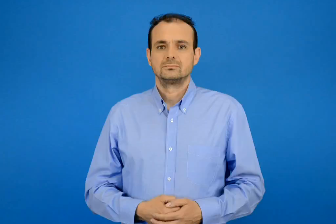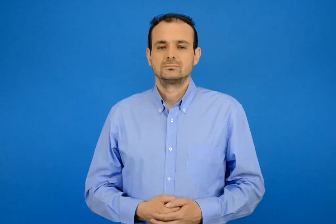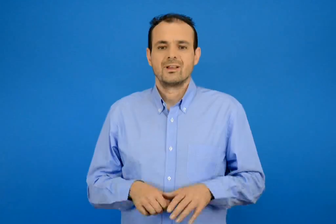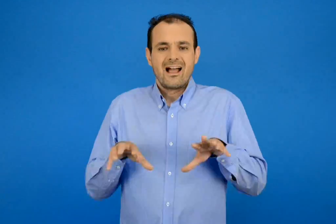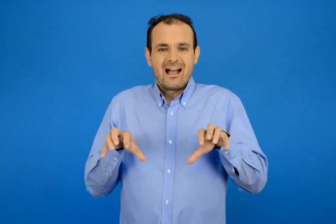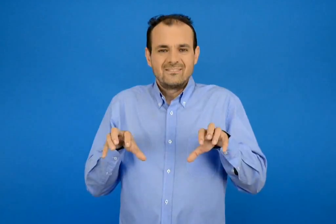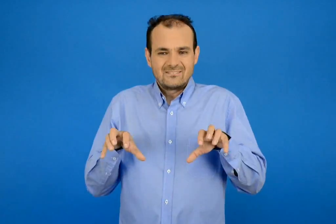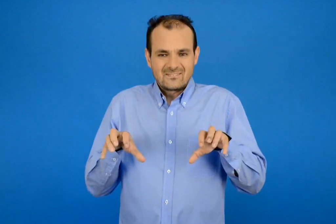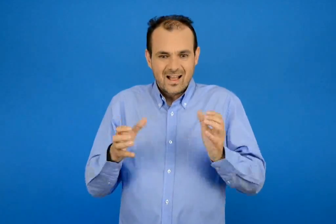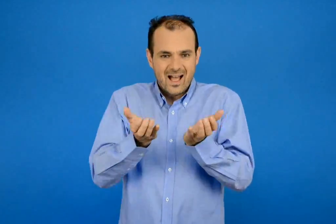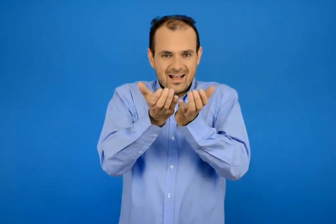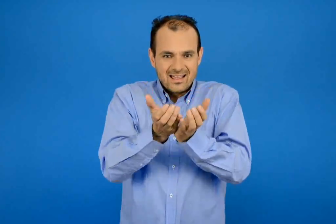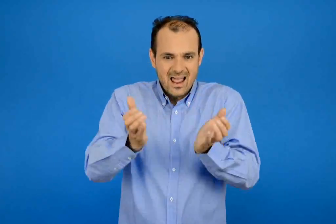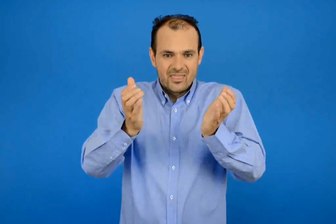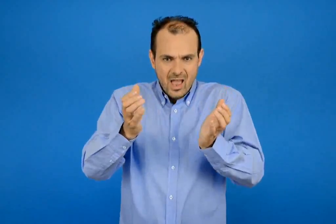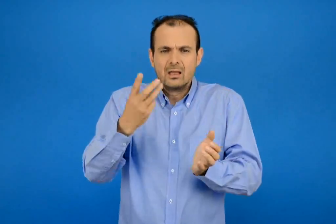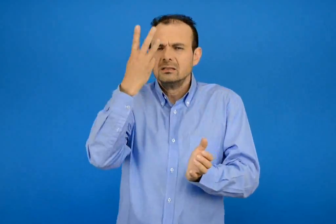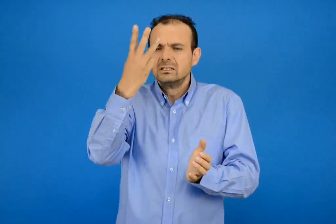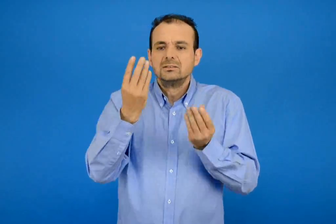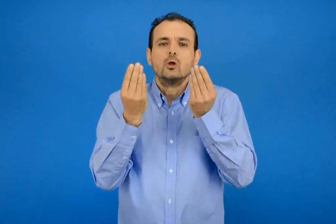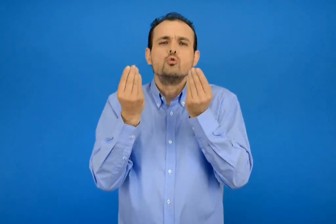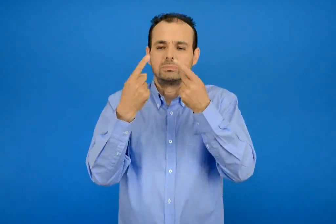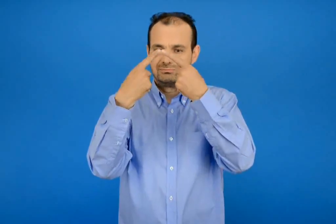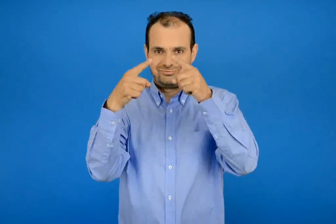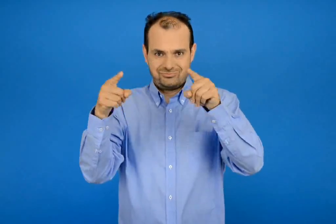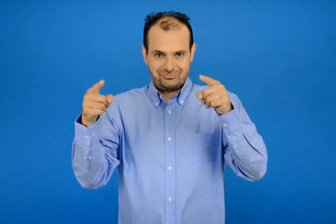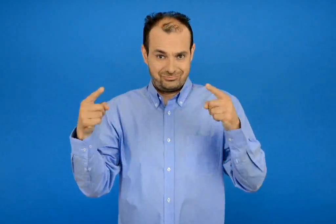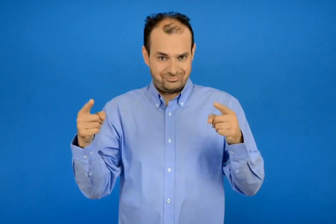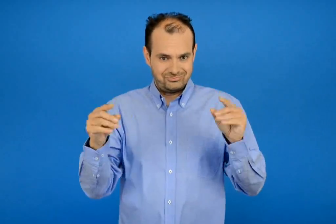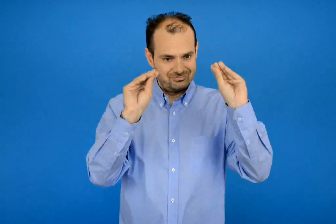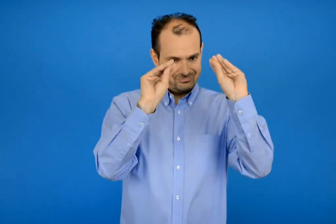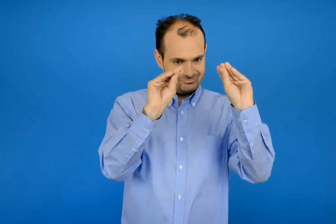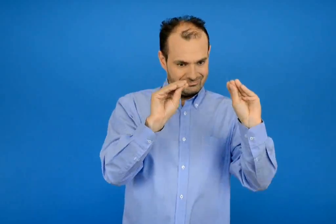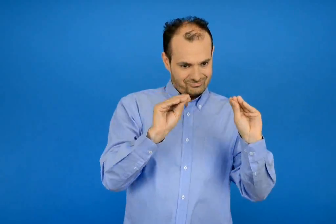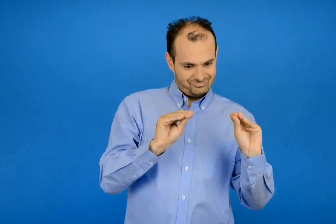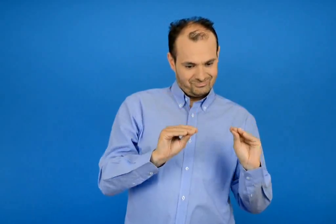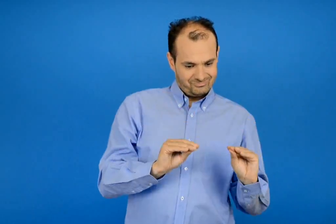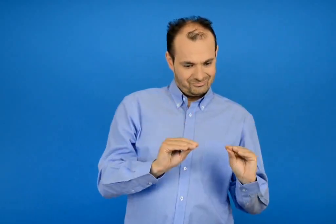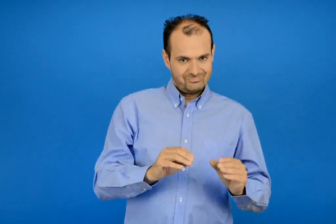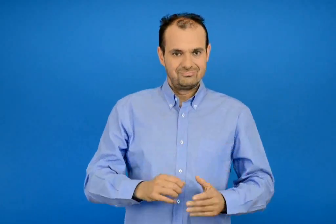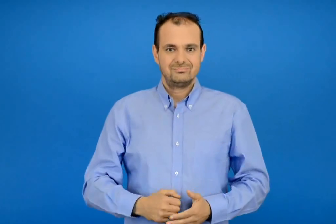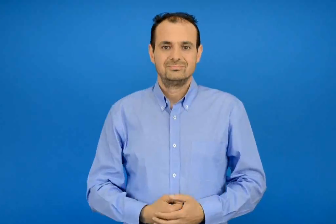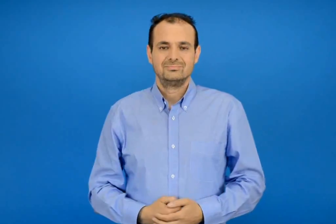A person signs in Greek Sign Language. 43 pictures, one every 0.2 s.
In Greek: βάζω τα κουτάβια στα καλαθιά με τρεις διαφορετικούς τρόπους
